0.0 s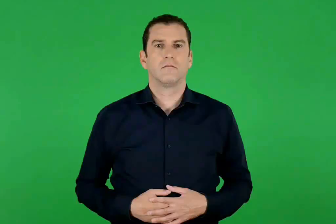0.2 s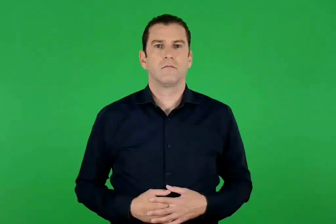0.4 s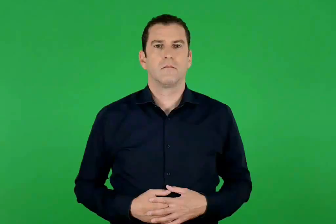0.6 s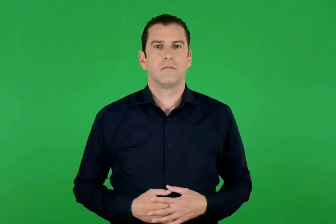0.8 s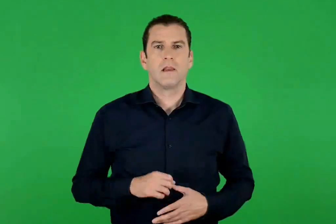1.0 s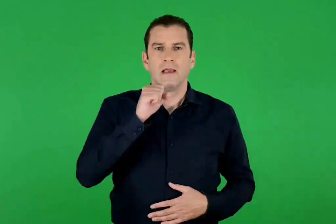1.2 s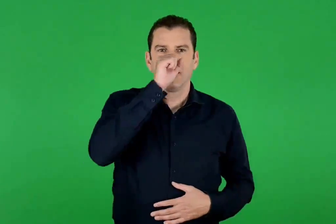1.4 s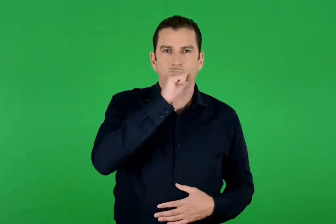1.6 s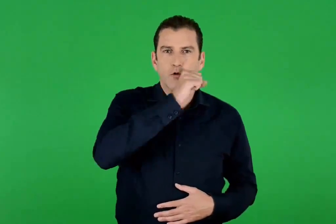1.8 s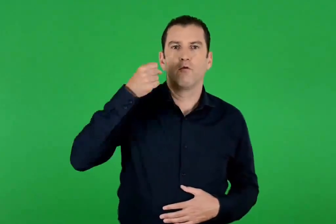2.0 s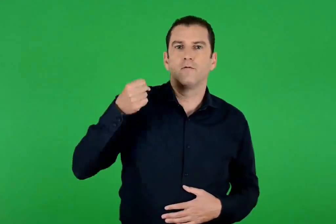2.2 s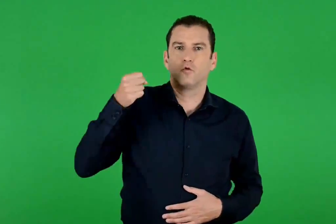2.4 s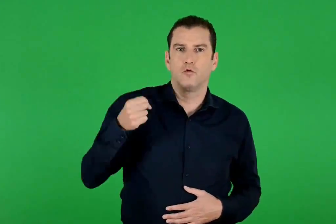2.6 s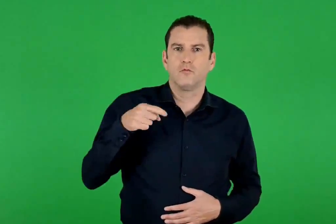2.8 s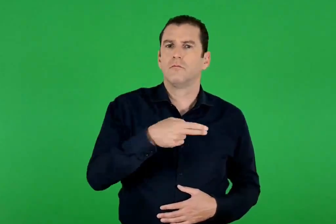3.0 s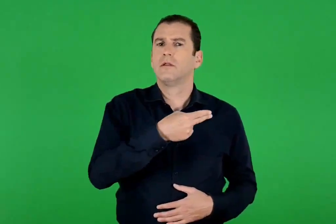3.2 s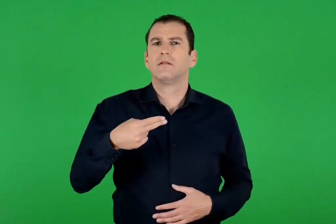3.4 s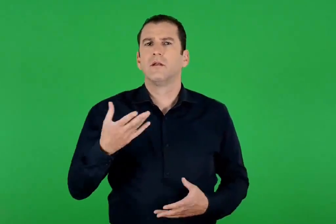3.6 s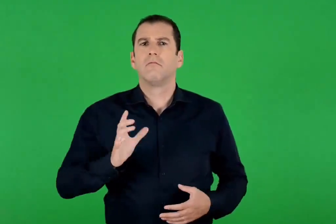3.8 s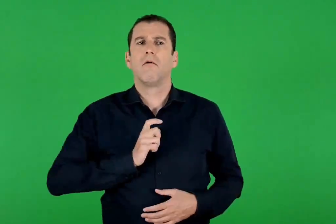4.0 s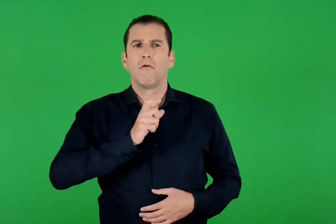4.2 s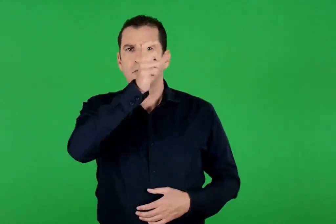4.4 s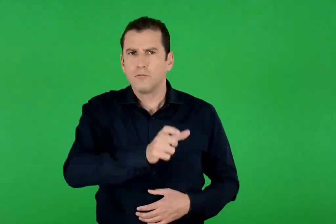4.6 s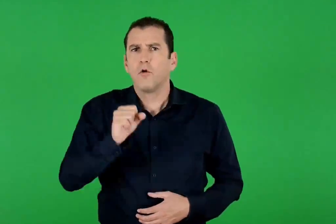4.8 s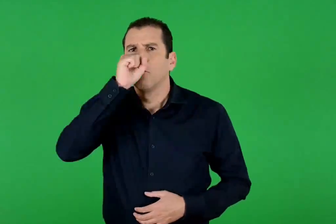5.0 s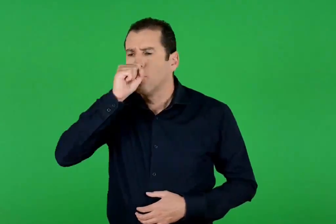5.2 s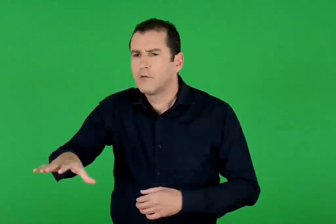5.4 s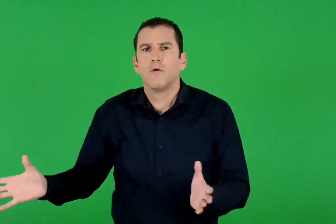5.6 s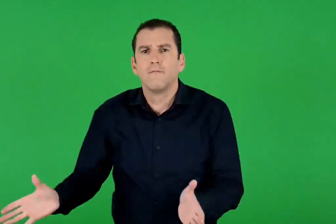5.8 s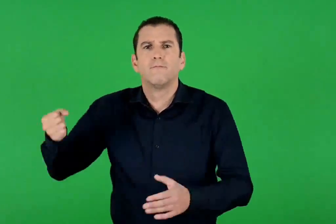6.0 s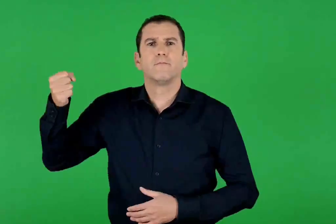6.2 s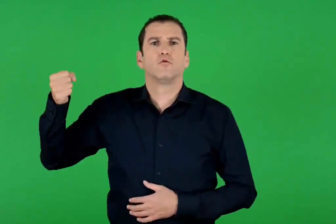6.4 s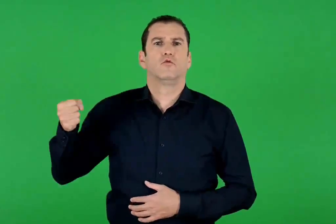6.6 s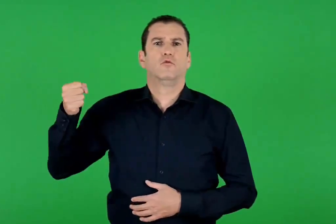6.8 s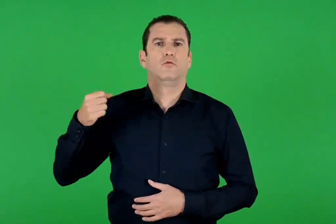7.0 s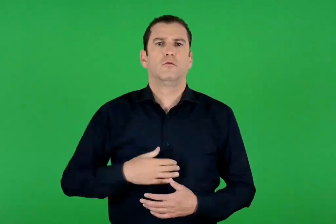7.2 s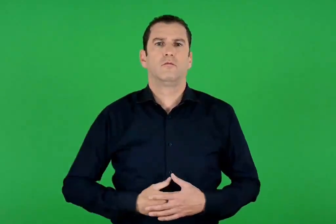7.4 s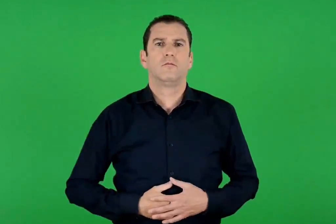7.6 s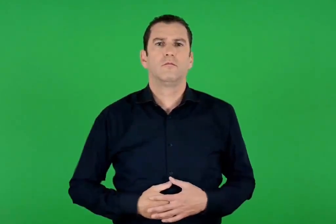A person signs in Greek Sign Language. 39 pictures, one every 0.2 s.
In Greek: χοιροβοσκός ο βοσκός των γουρουνιών
